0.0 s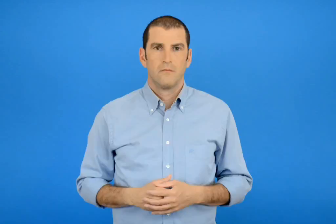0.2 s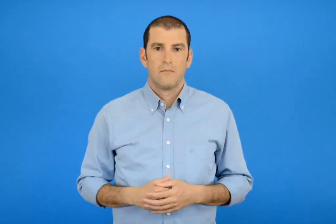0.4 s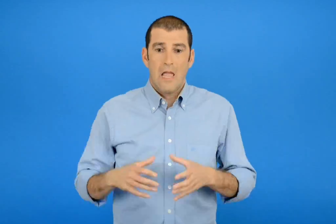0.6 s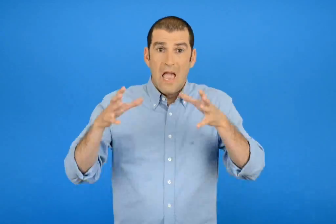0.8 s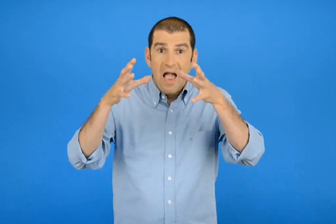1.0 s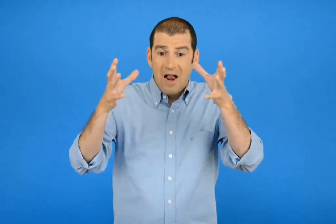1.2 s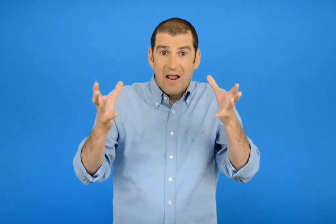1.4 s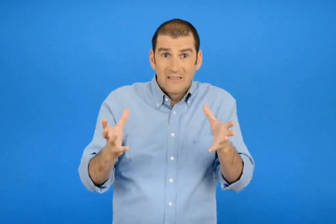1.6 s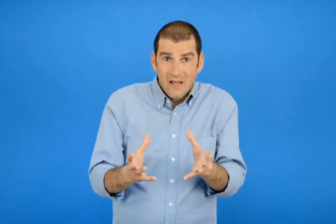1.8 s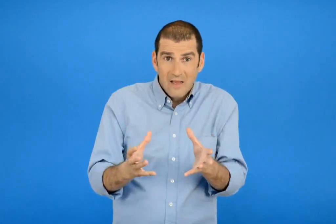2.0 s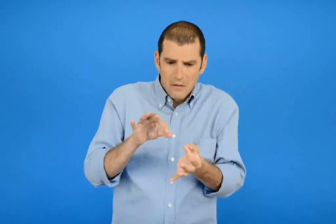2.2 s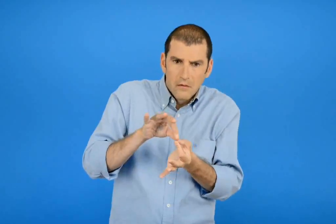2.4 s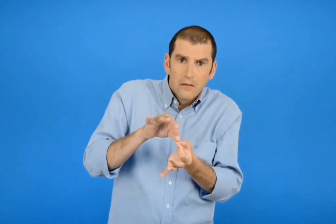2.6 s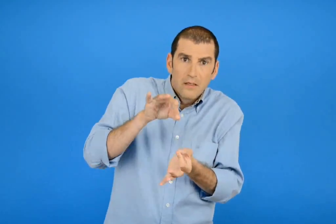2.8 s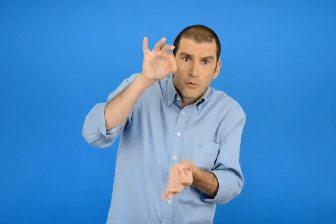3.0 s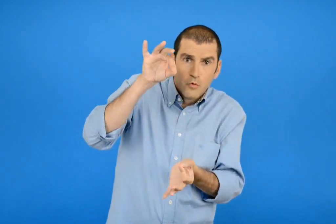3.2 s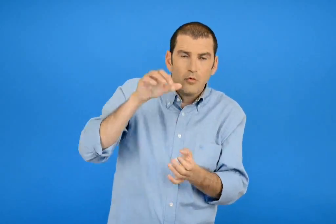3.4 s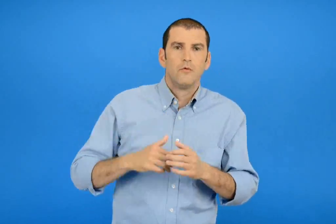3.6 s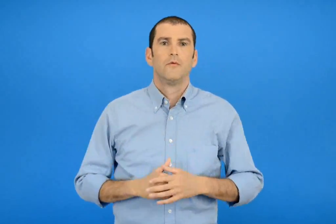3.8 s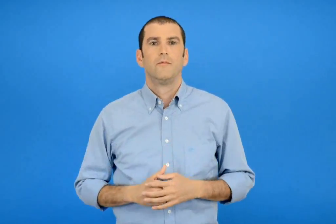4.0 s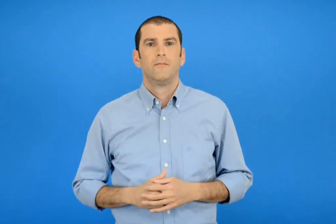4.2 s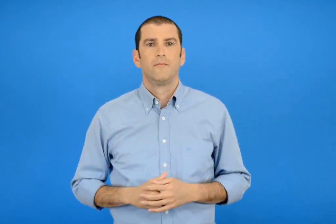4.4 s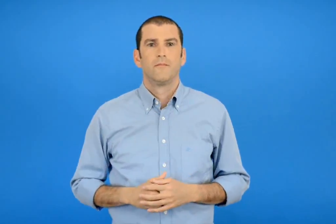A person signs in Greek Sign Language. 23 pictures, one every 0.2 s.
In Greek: το ύψος της γλάστρας
